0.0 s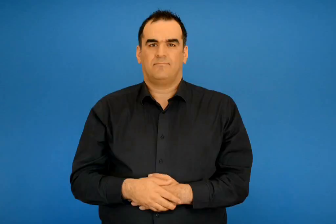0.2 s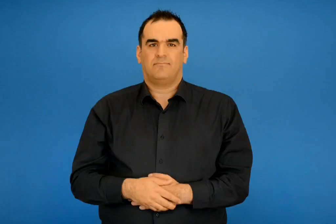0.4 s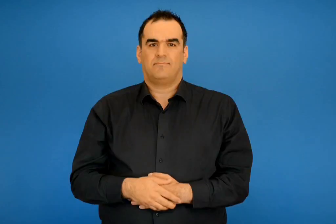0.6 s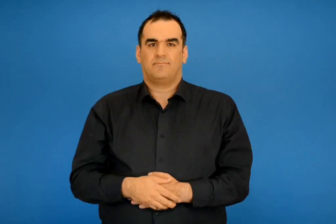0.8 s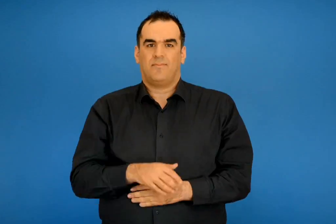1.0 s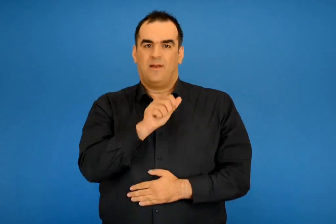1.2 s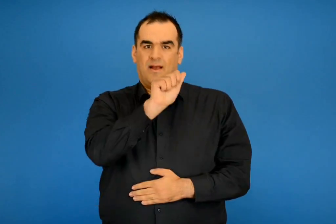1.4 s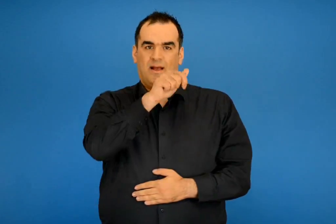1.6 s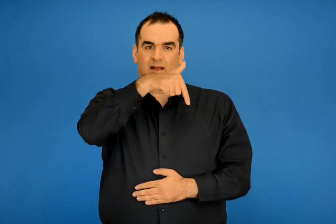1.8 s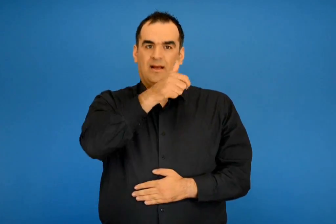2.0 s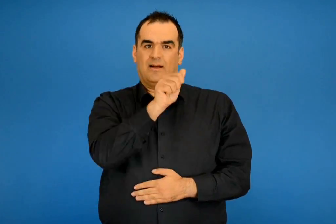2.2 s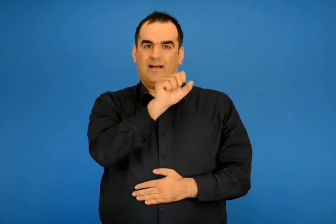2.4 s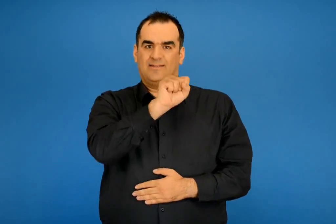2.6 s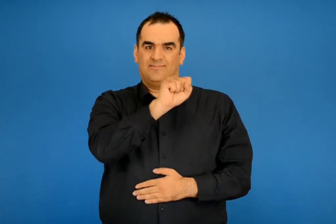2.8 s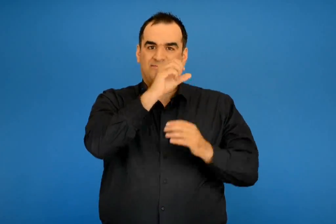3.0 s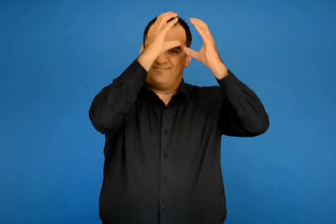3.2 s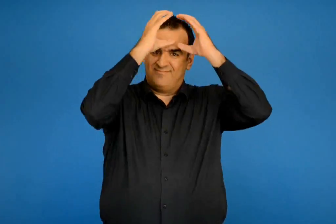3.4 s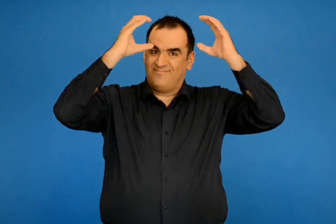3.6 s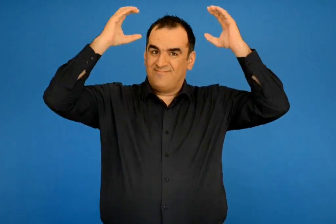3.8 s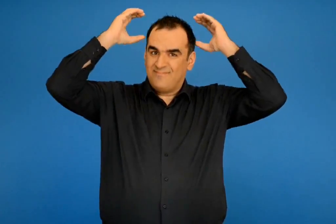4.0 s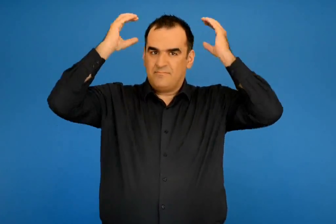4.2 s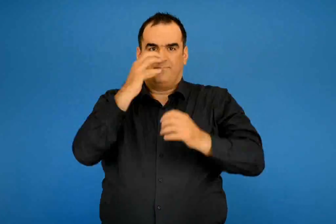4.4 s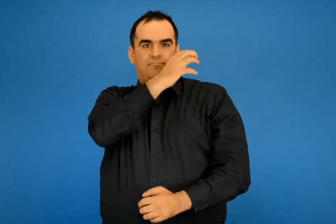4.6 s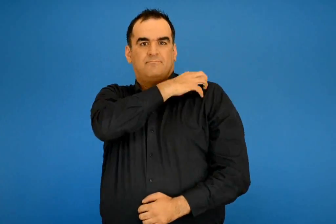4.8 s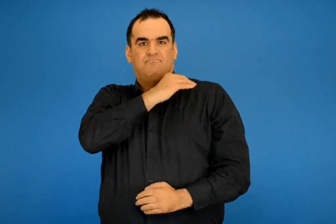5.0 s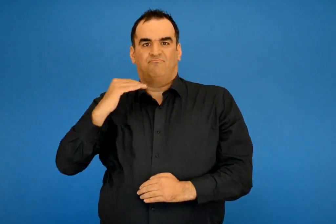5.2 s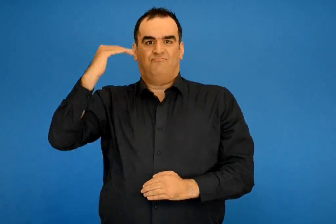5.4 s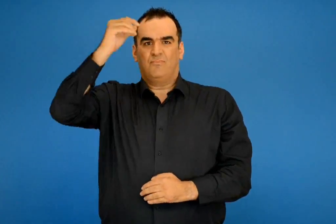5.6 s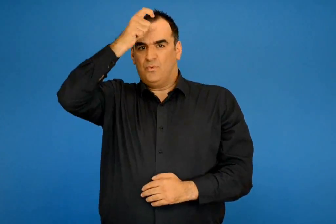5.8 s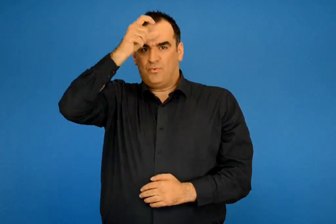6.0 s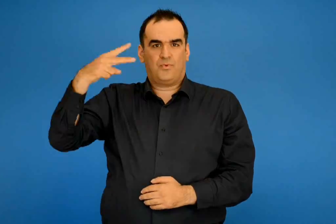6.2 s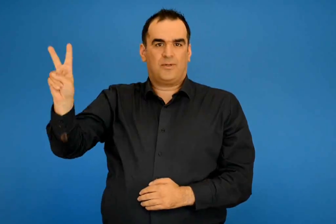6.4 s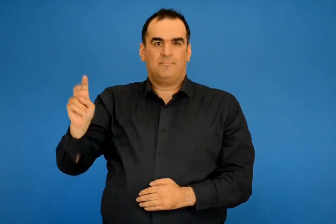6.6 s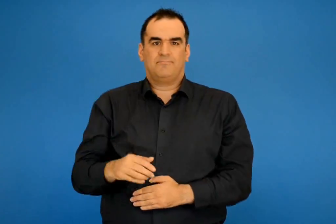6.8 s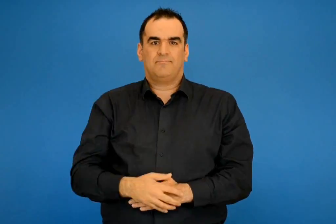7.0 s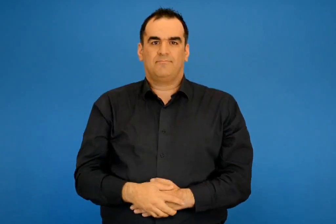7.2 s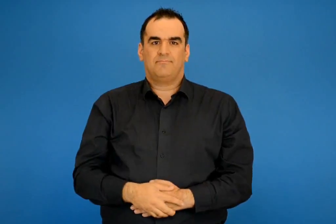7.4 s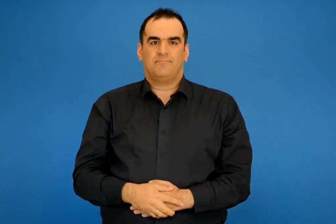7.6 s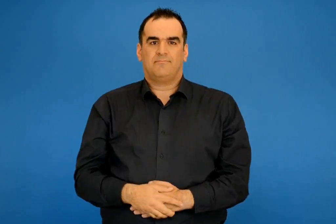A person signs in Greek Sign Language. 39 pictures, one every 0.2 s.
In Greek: αγάς αξιωματούχος των τούρκων
